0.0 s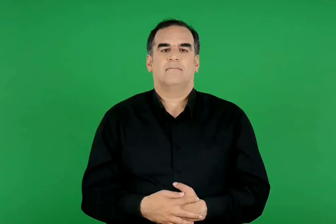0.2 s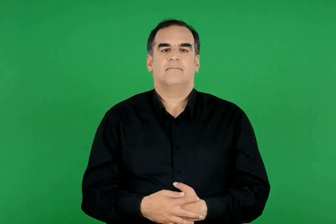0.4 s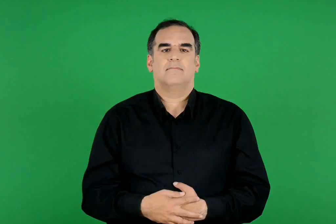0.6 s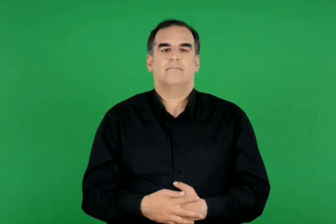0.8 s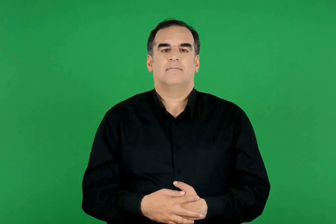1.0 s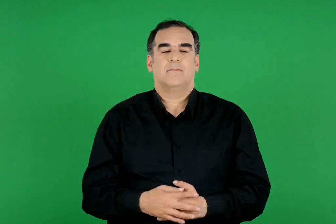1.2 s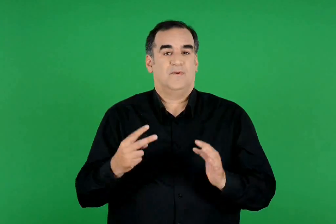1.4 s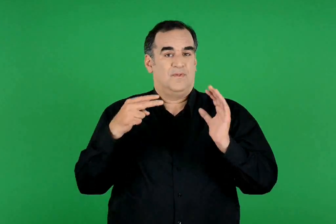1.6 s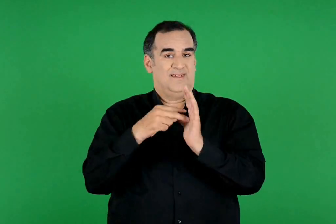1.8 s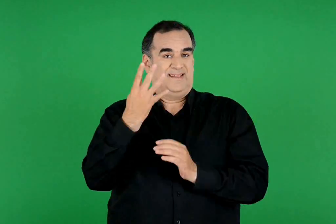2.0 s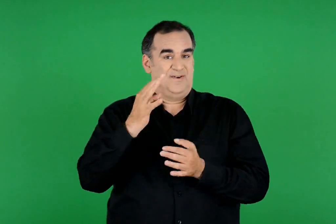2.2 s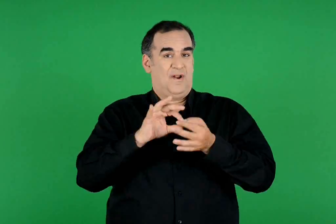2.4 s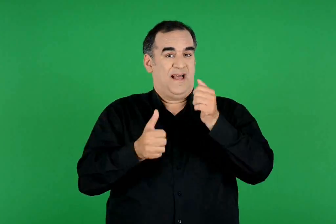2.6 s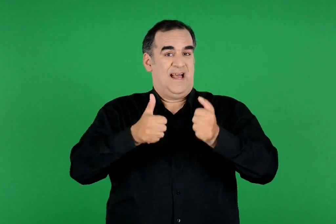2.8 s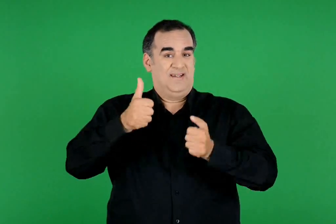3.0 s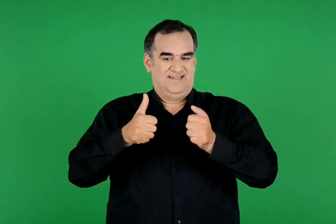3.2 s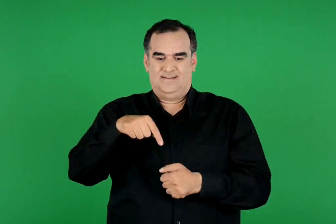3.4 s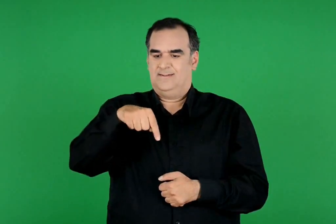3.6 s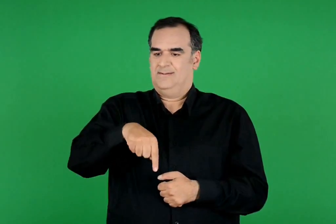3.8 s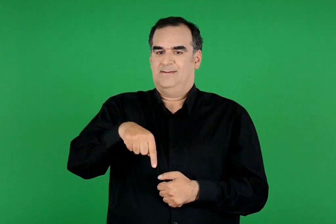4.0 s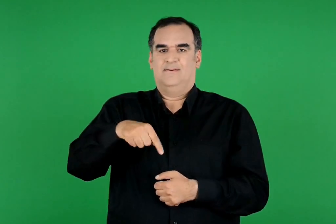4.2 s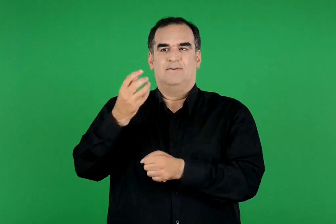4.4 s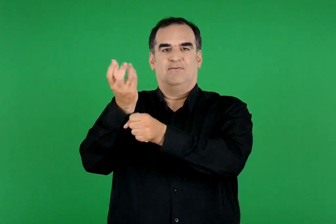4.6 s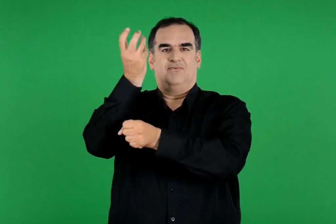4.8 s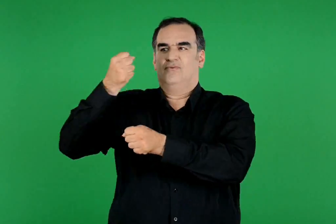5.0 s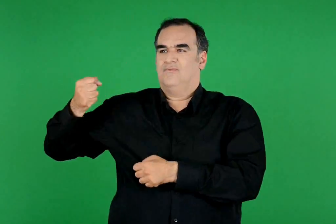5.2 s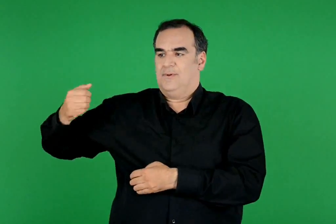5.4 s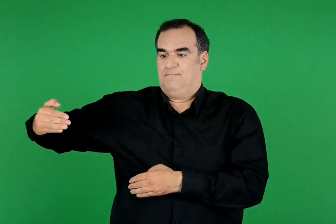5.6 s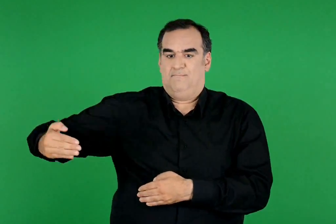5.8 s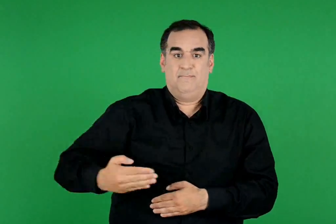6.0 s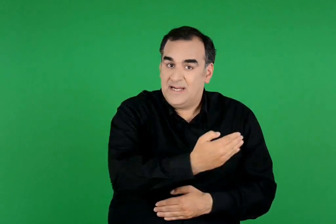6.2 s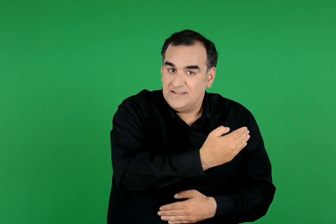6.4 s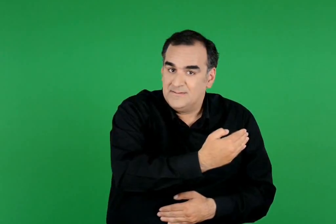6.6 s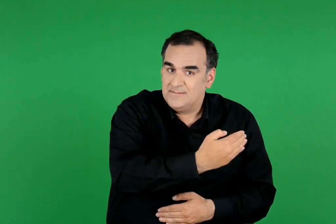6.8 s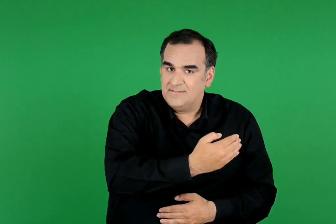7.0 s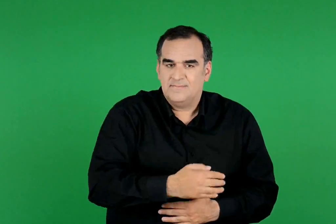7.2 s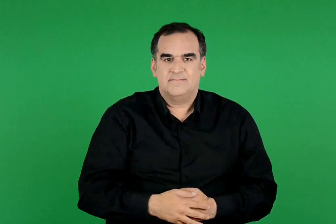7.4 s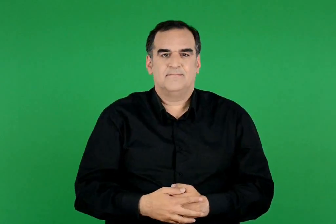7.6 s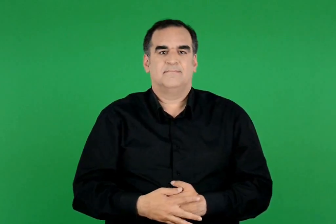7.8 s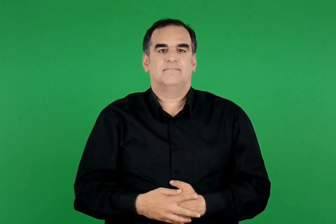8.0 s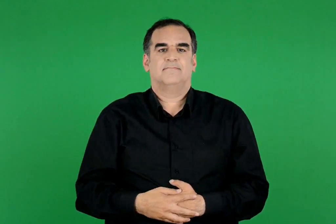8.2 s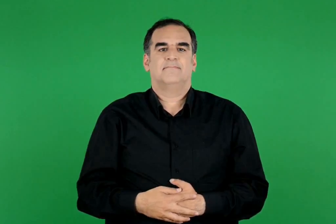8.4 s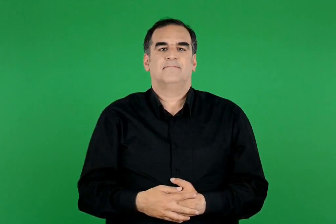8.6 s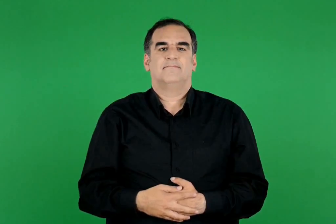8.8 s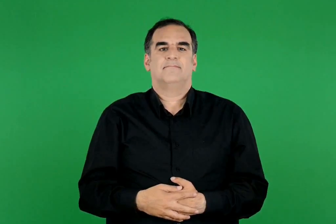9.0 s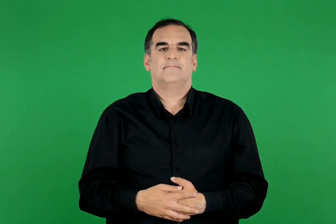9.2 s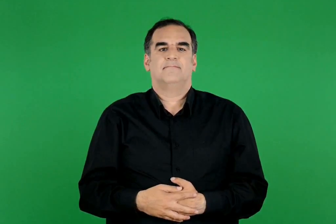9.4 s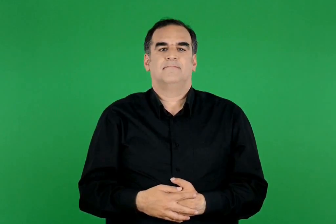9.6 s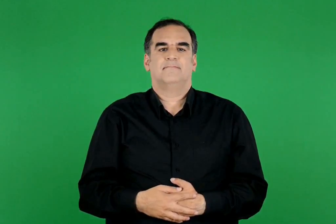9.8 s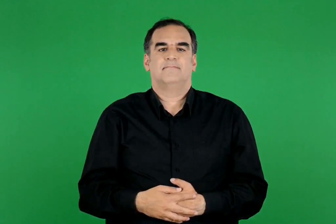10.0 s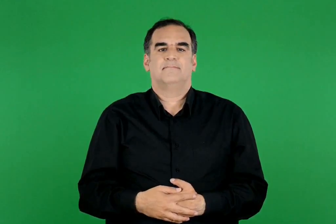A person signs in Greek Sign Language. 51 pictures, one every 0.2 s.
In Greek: στους ολυμπιακούς αγώνες του 2004 πέρασε η ολυμπιακή φλόγα από τον τόπο μας ;
